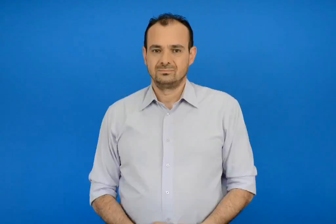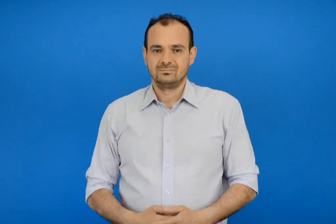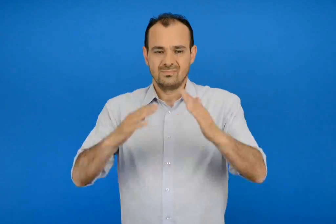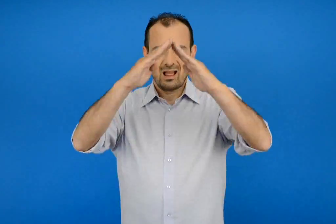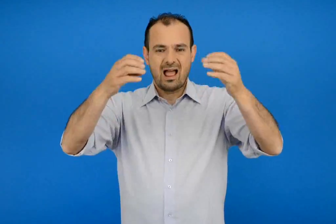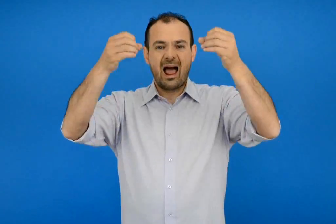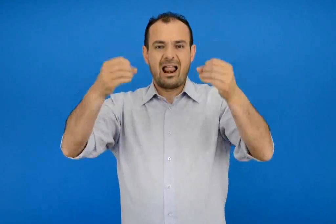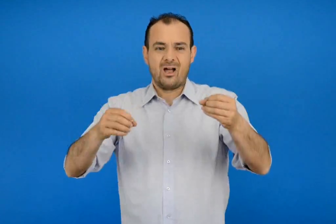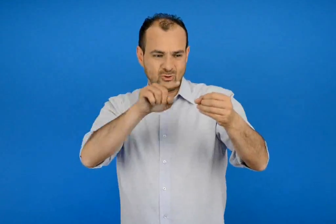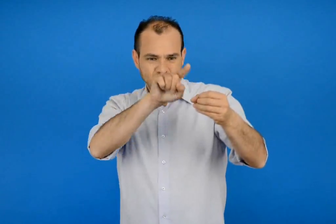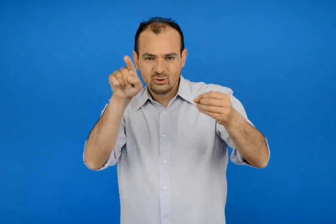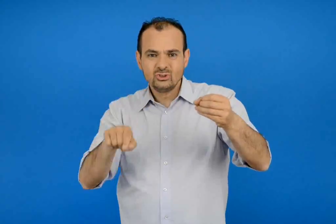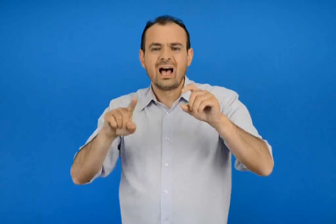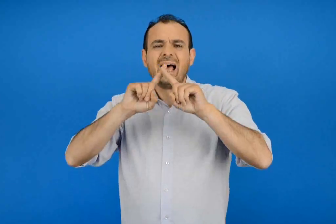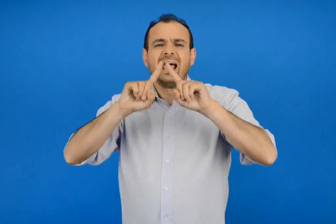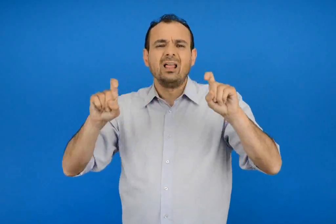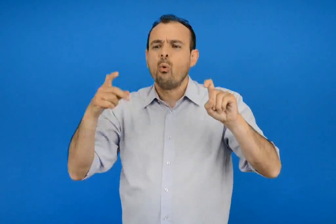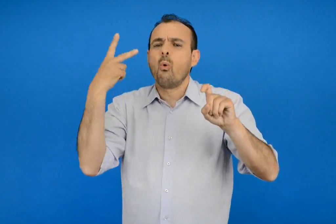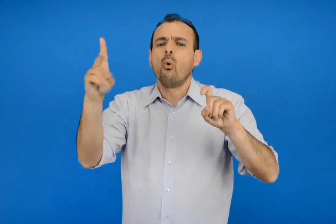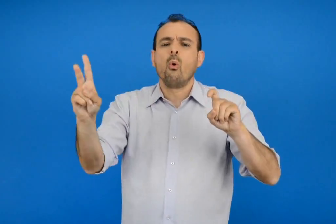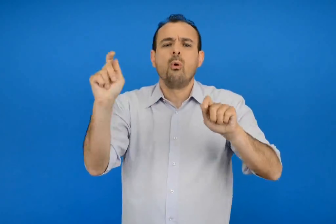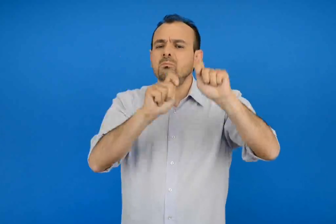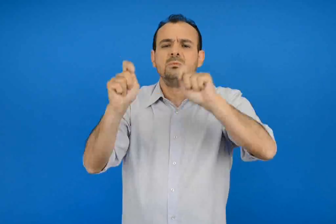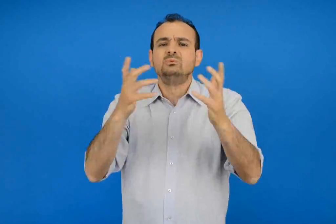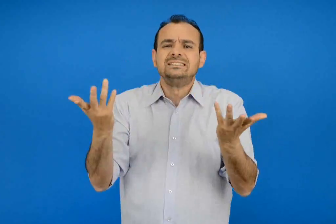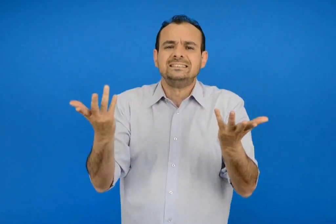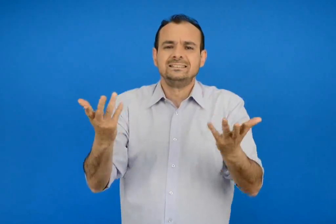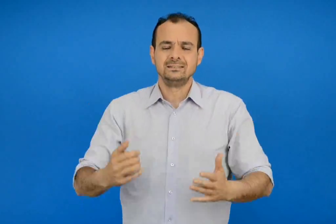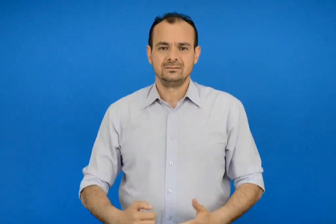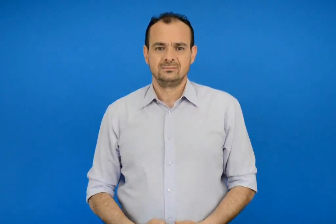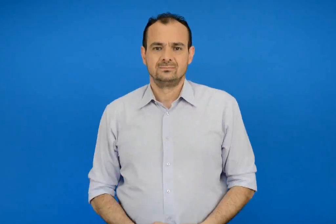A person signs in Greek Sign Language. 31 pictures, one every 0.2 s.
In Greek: από τι υλικό είναι φτιαγμένος ο ναός ;
